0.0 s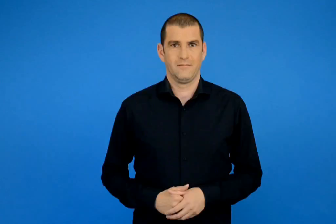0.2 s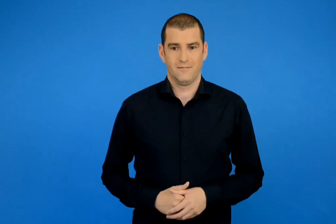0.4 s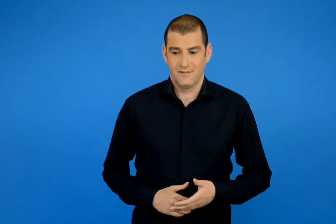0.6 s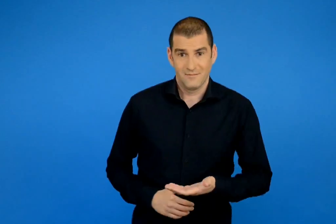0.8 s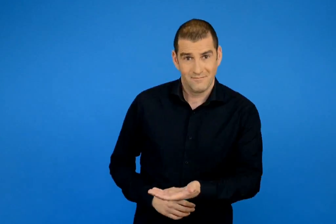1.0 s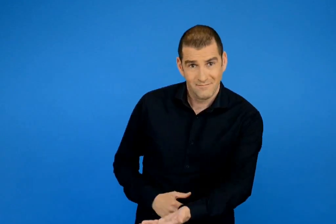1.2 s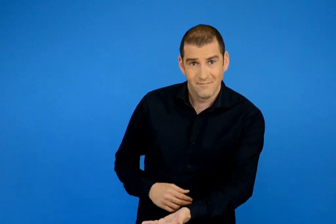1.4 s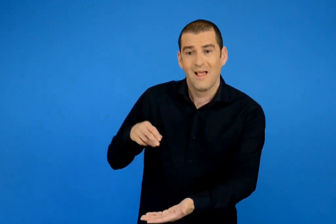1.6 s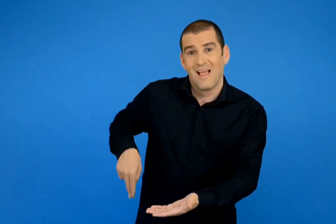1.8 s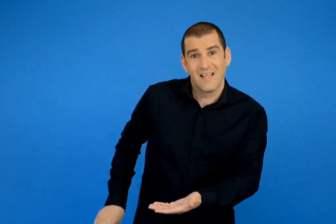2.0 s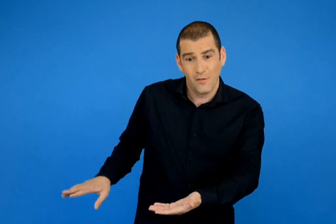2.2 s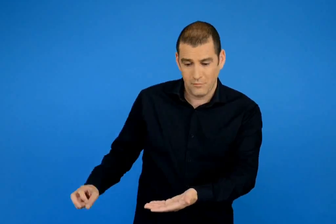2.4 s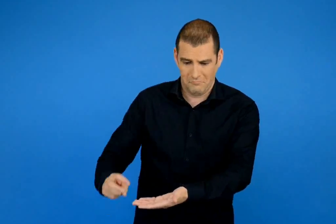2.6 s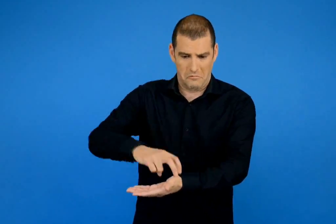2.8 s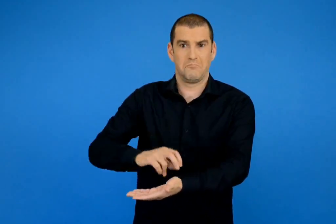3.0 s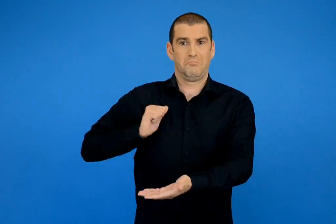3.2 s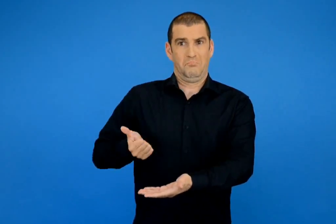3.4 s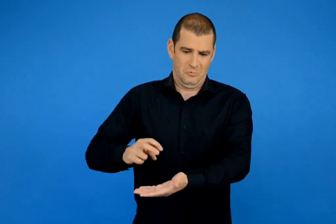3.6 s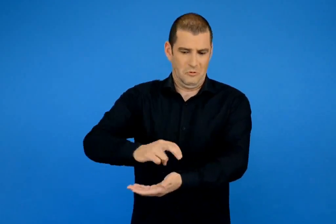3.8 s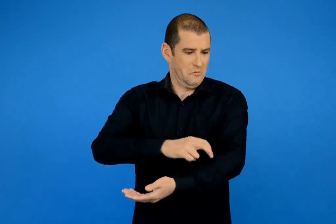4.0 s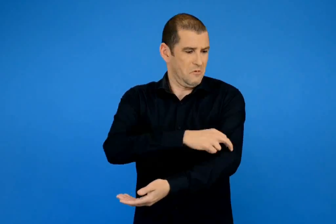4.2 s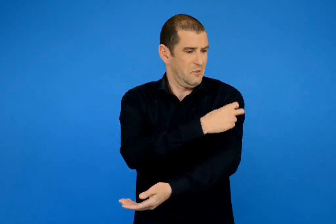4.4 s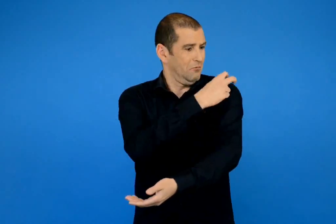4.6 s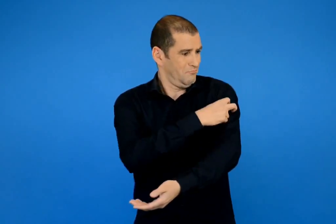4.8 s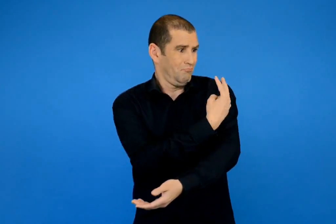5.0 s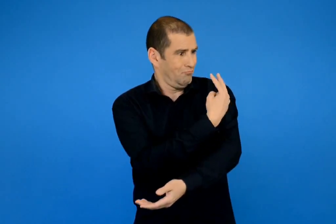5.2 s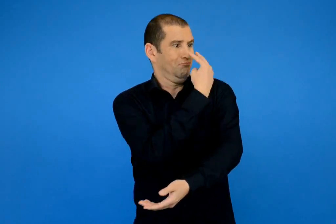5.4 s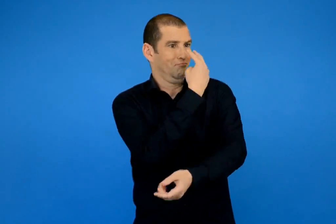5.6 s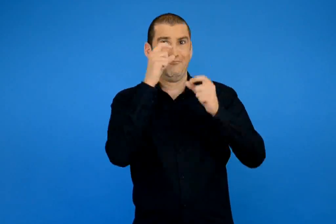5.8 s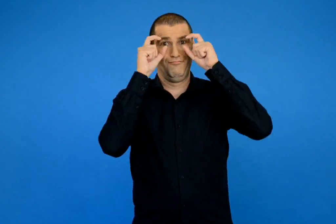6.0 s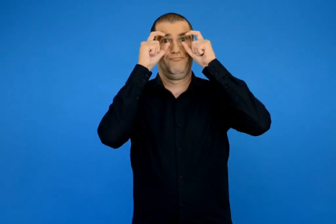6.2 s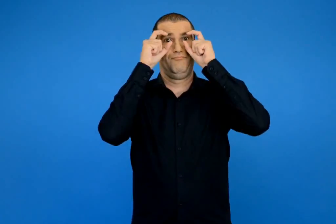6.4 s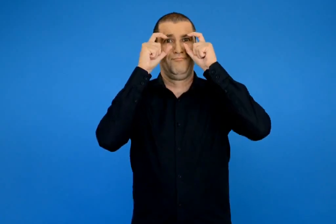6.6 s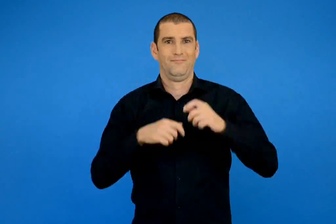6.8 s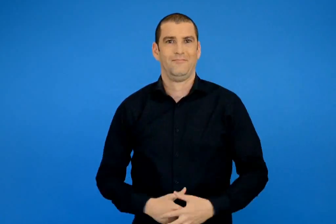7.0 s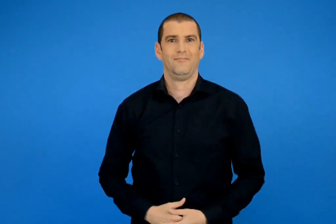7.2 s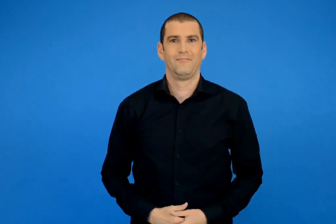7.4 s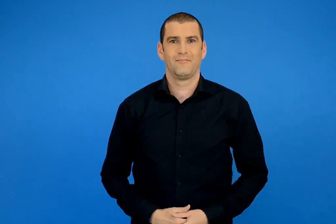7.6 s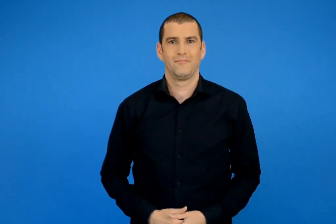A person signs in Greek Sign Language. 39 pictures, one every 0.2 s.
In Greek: το χελιδόνι ανέβηκε θαρρετά στο μπράτσο της και την κοίταξε με τα ζωηρά ματάκια του
